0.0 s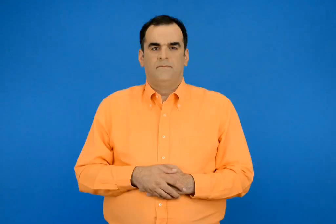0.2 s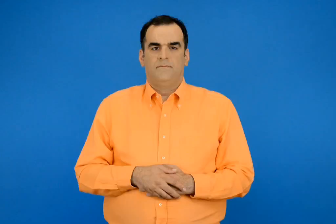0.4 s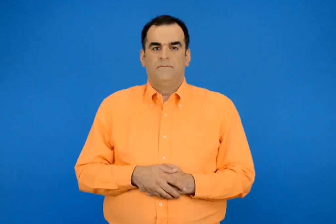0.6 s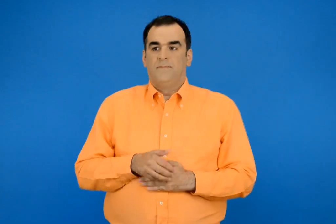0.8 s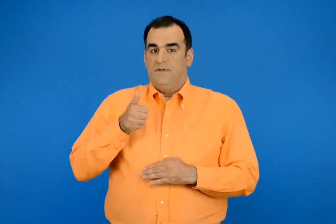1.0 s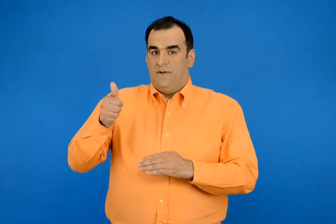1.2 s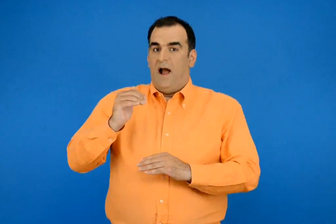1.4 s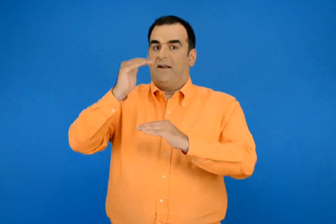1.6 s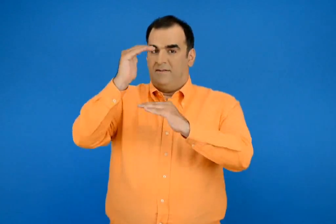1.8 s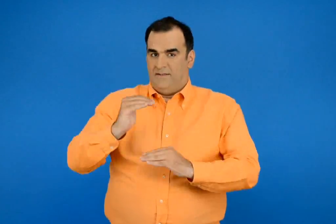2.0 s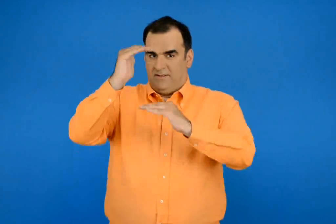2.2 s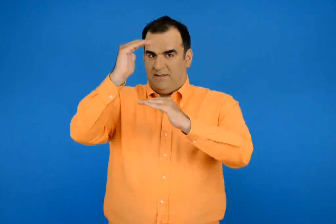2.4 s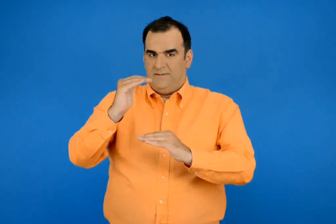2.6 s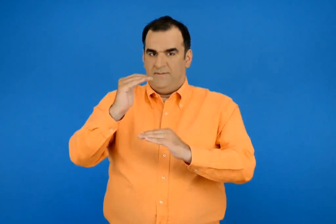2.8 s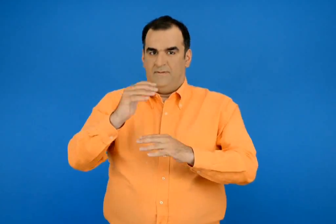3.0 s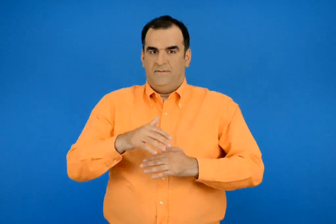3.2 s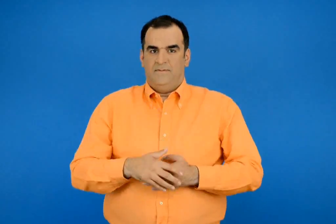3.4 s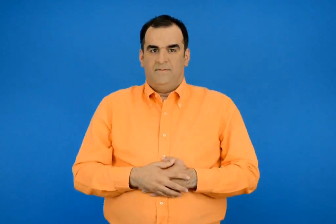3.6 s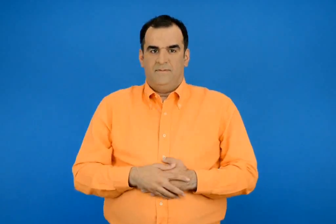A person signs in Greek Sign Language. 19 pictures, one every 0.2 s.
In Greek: ο ανελκυστήρας
